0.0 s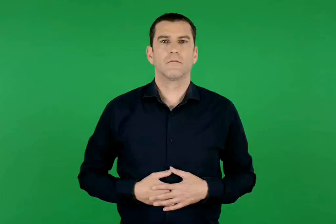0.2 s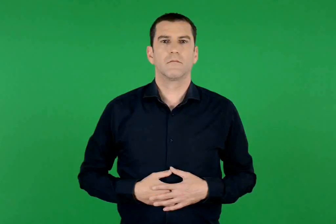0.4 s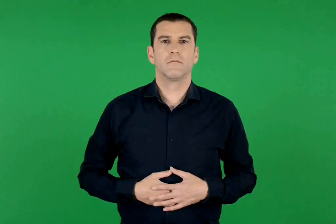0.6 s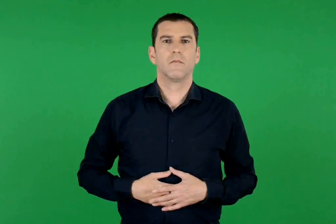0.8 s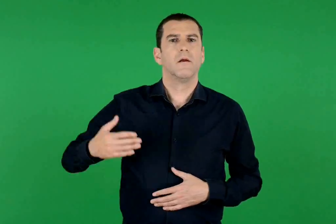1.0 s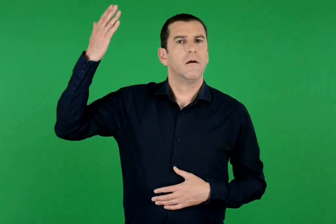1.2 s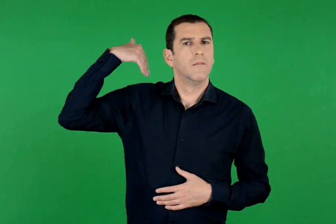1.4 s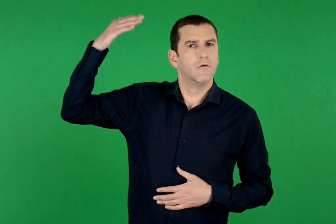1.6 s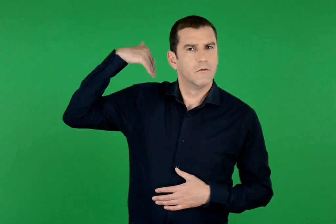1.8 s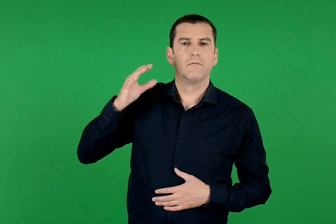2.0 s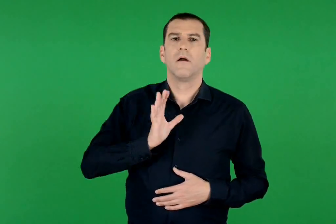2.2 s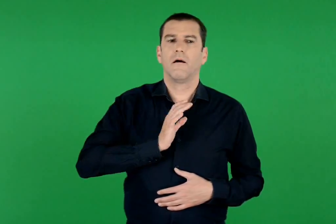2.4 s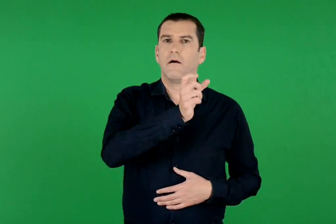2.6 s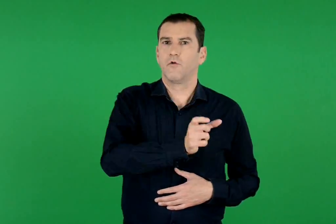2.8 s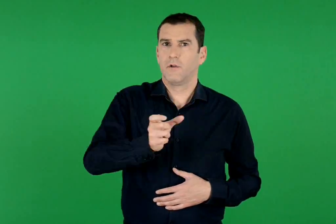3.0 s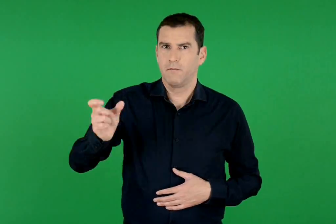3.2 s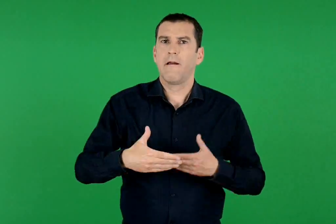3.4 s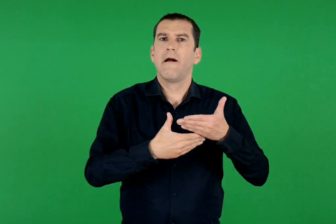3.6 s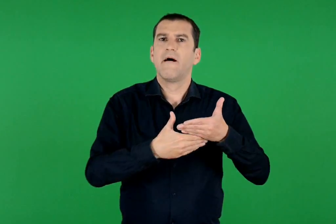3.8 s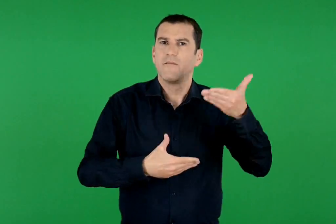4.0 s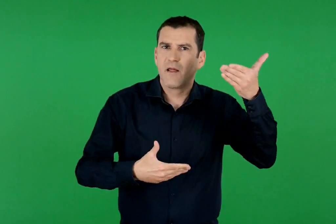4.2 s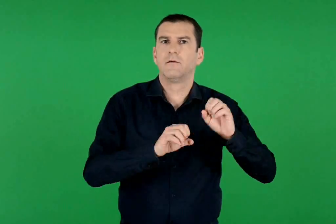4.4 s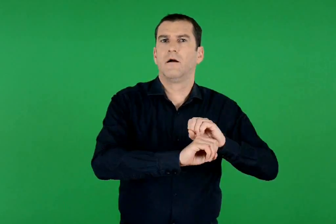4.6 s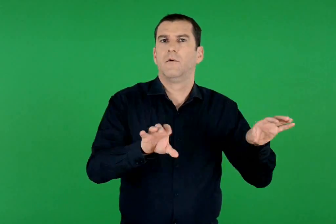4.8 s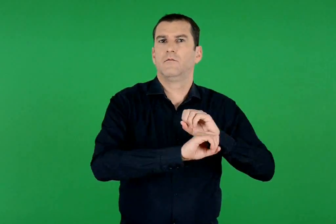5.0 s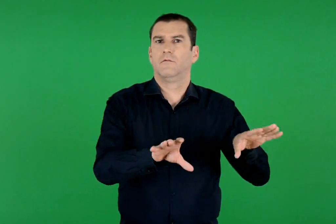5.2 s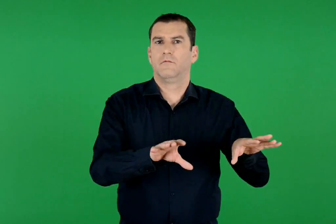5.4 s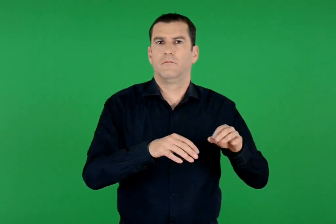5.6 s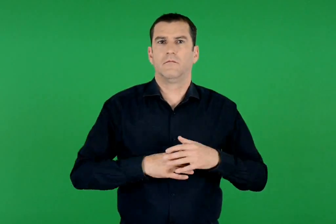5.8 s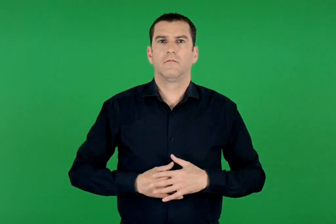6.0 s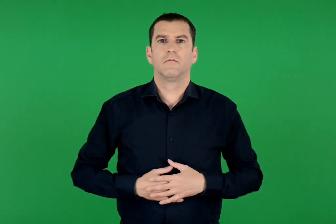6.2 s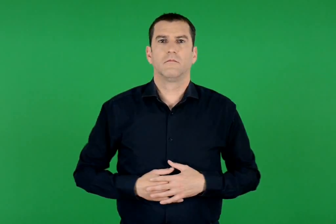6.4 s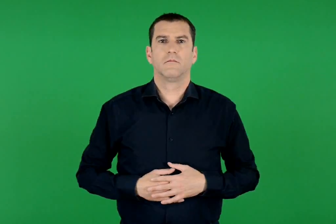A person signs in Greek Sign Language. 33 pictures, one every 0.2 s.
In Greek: παλιότερα , οι άνθρωποι ενημερώνονταν με τις εφημερίδες ,
